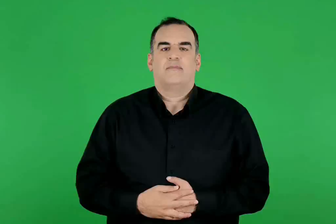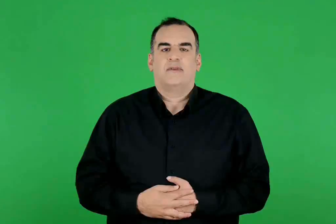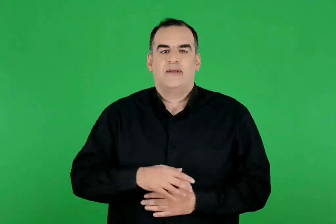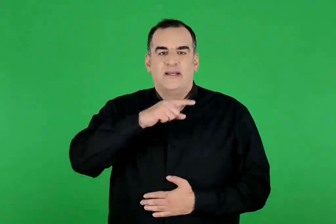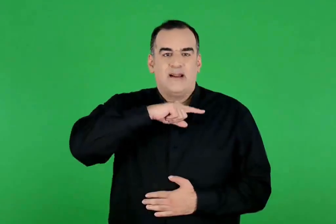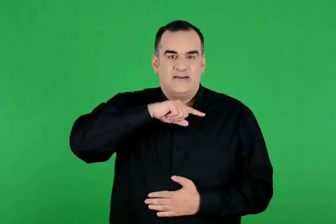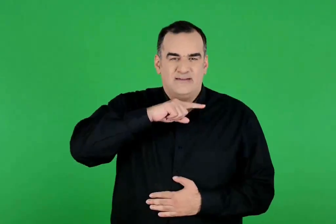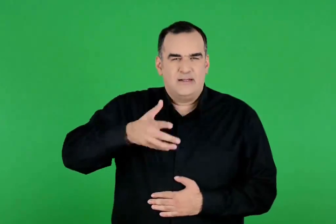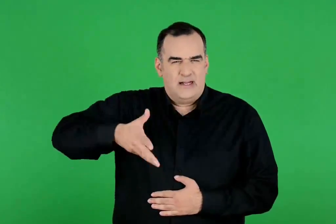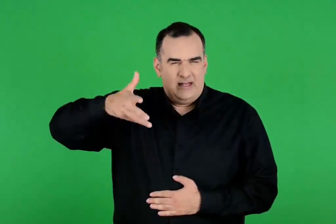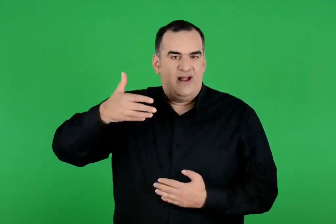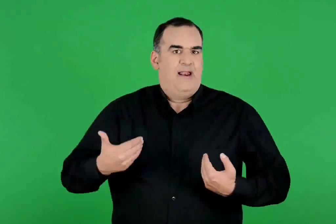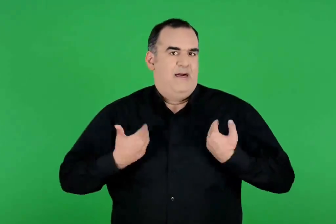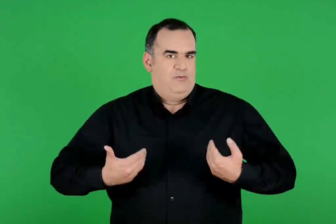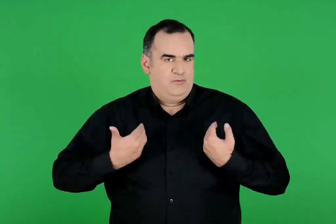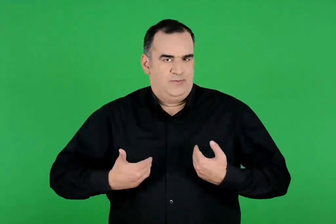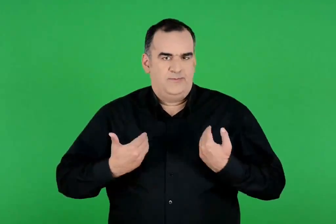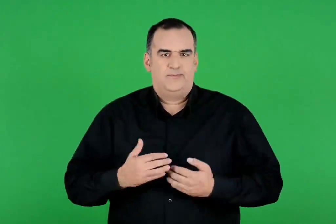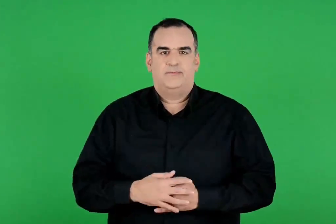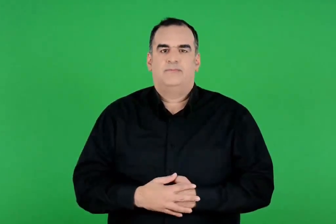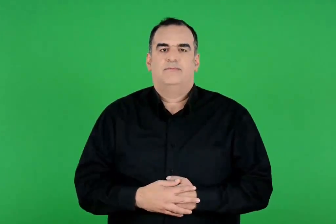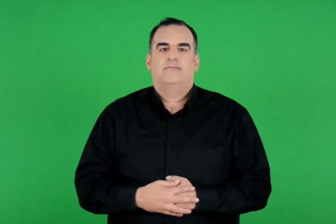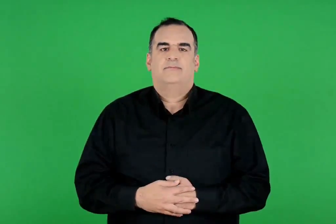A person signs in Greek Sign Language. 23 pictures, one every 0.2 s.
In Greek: ο ηρακλής σε νεαρή ηλικία
